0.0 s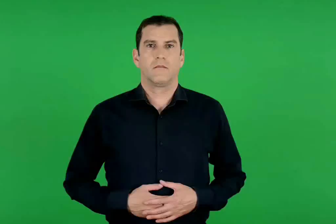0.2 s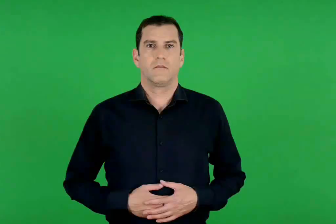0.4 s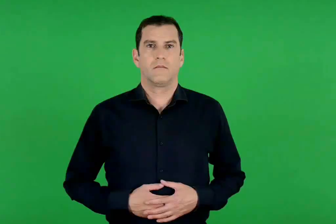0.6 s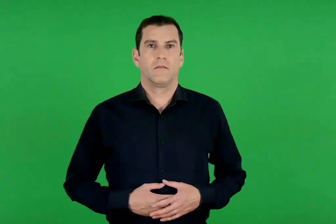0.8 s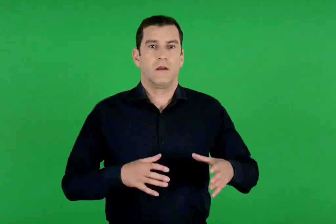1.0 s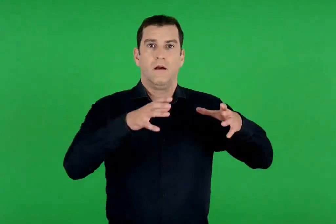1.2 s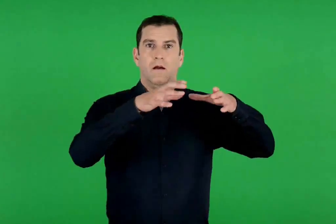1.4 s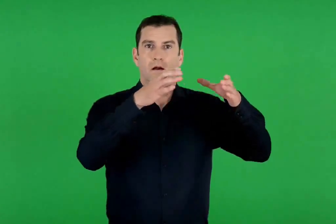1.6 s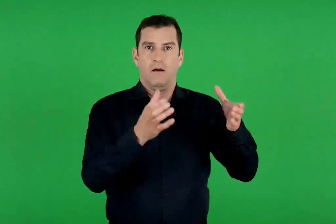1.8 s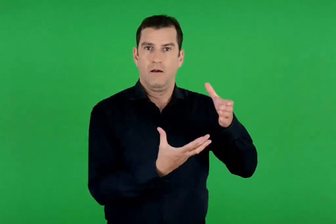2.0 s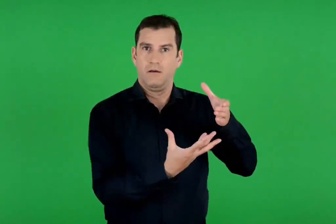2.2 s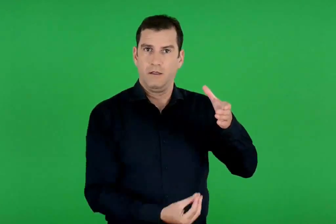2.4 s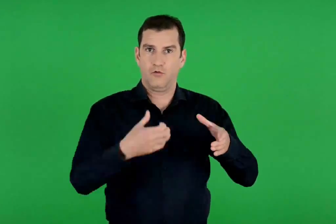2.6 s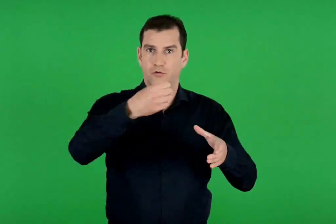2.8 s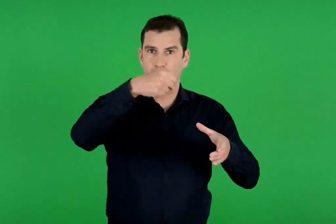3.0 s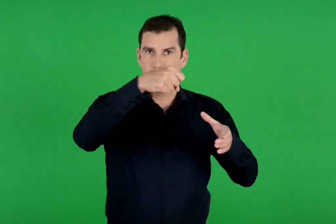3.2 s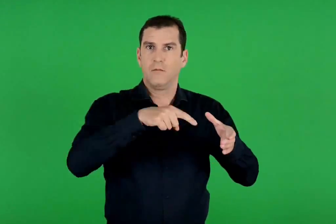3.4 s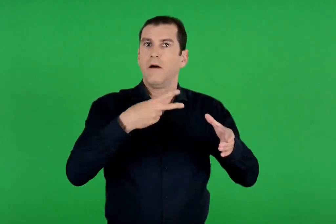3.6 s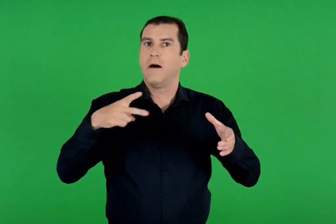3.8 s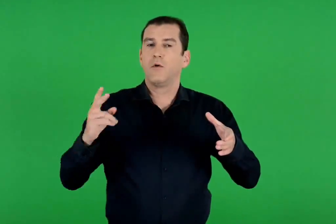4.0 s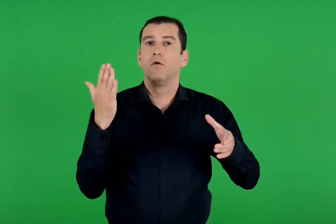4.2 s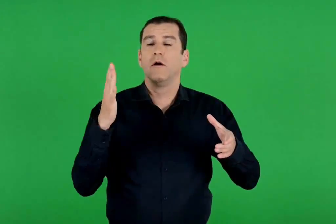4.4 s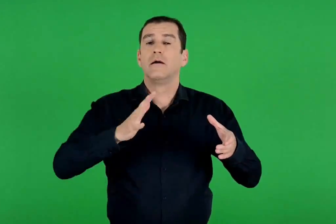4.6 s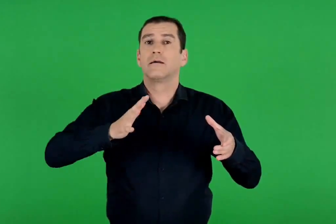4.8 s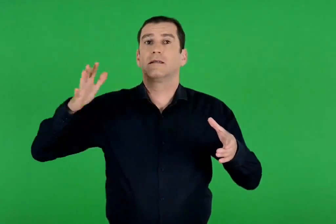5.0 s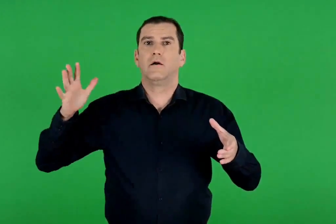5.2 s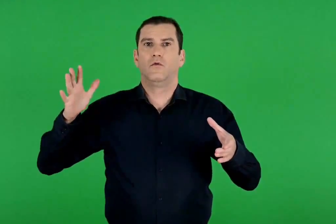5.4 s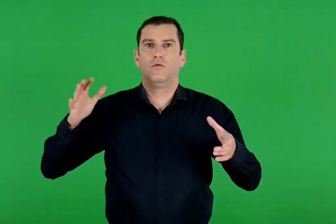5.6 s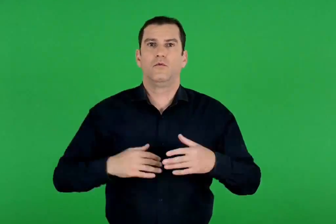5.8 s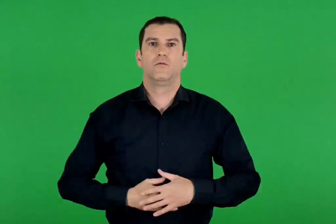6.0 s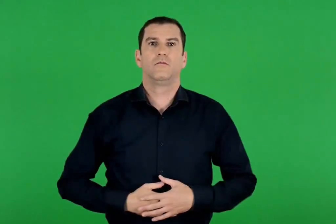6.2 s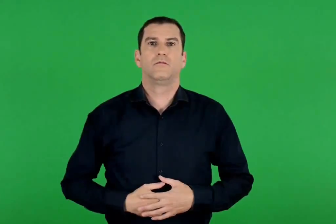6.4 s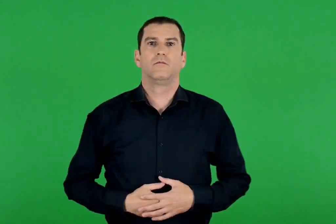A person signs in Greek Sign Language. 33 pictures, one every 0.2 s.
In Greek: αγγείο ρυτό από κρύσταλλο
